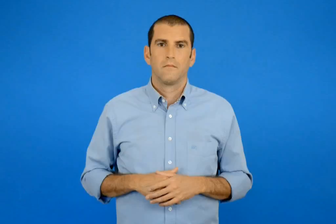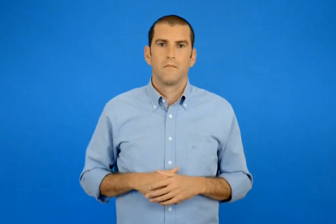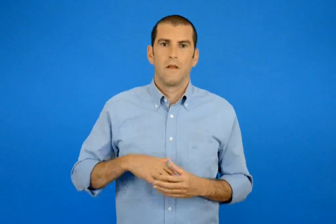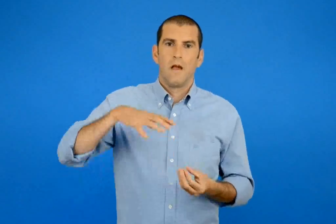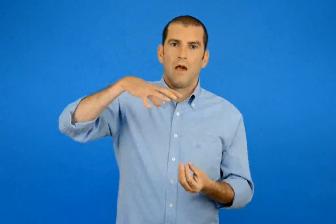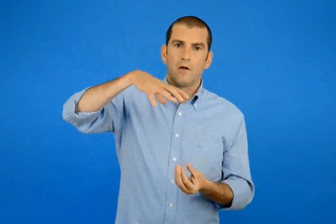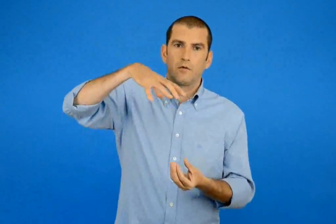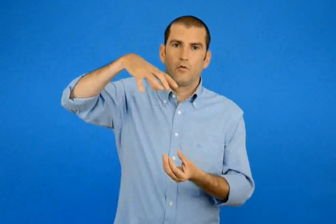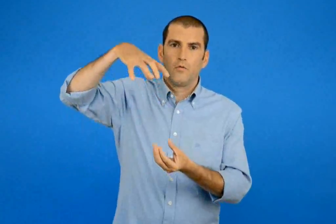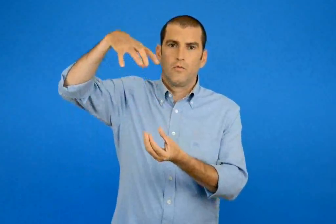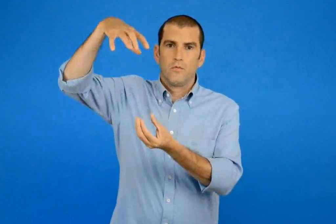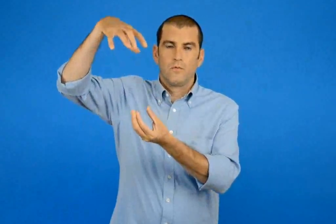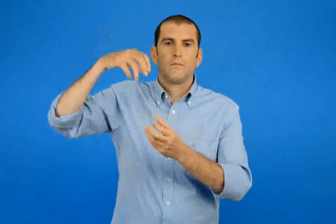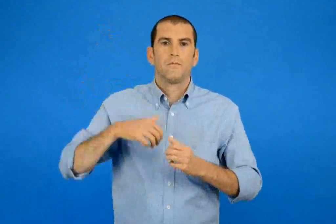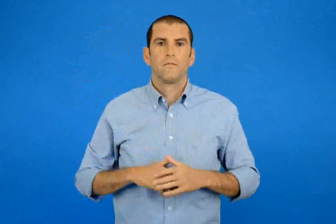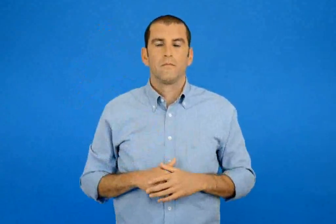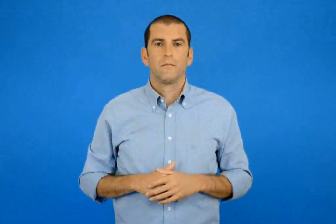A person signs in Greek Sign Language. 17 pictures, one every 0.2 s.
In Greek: αερόστατο
